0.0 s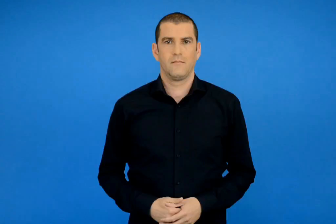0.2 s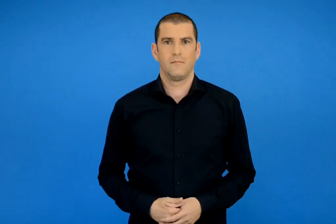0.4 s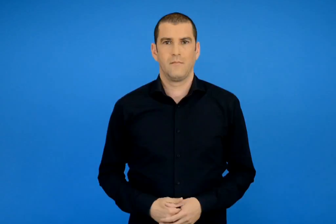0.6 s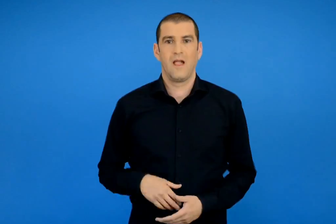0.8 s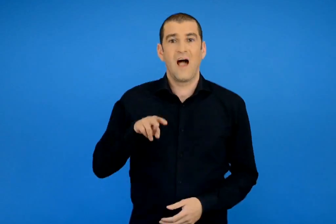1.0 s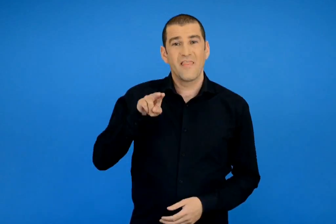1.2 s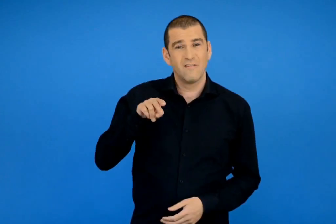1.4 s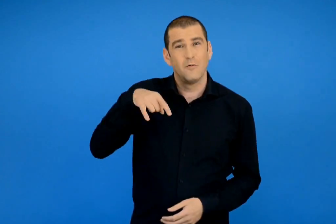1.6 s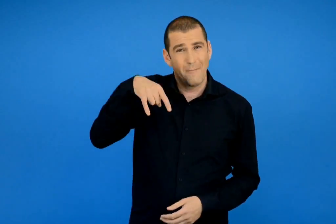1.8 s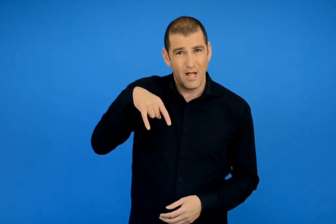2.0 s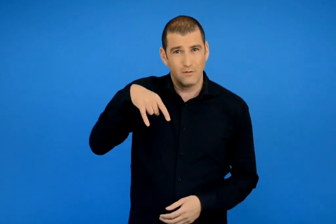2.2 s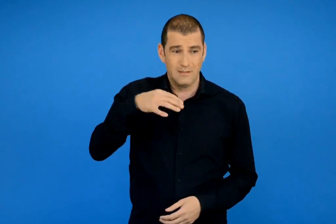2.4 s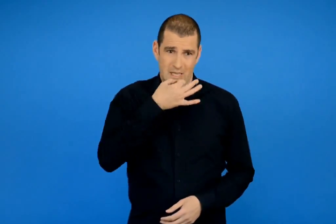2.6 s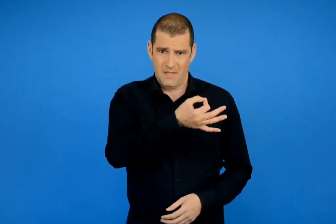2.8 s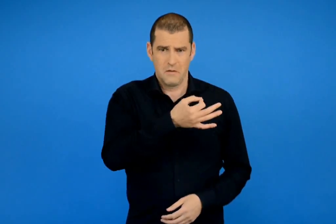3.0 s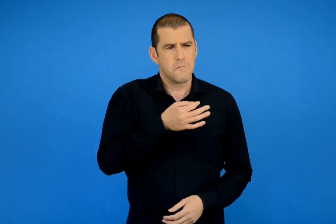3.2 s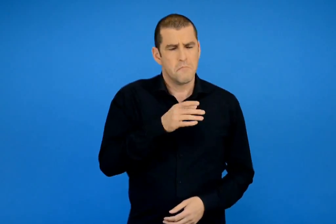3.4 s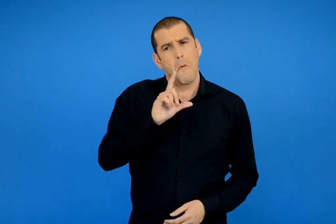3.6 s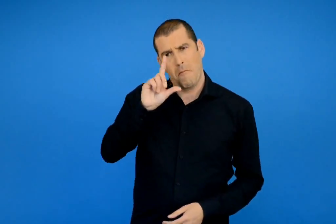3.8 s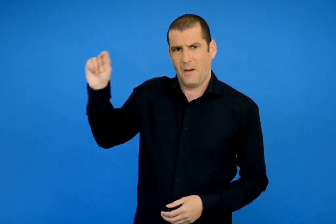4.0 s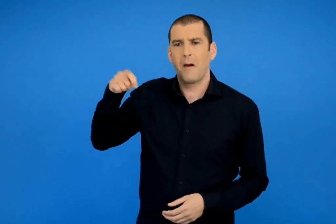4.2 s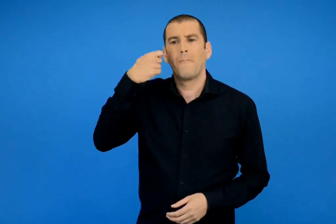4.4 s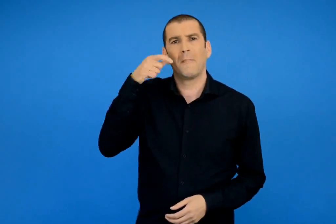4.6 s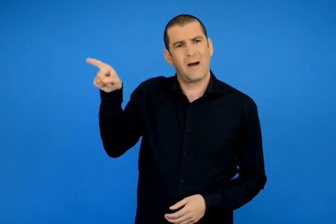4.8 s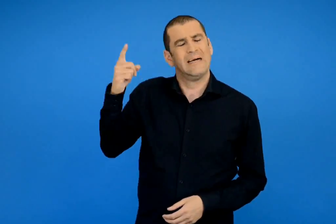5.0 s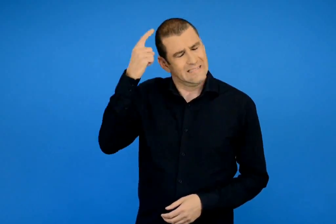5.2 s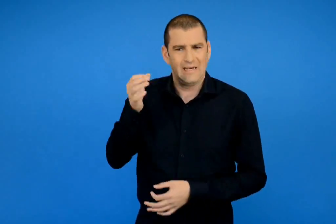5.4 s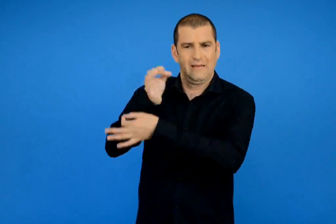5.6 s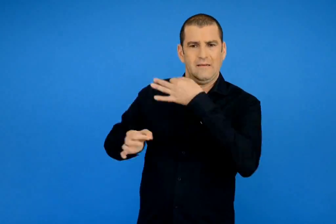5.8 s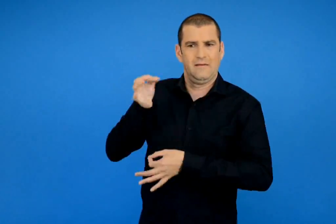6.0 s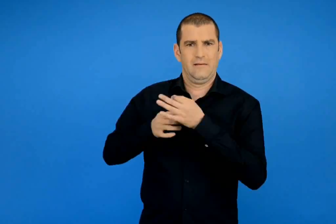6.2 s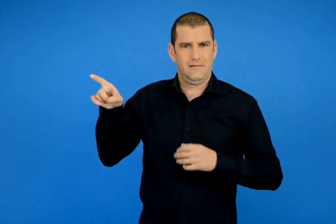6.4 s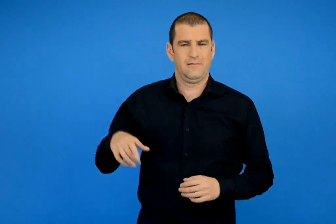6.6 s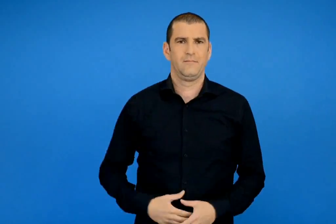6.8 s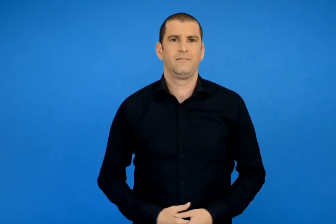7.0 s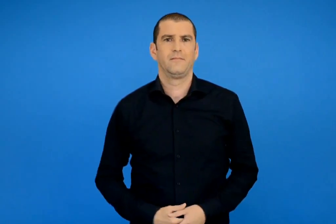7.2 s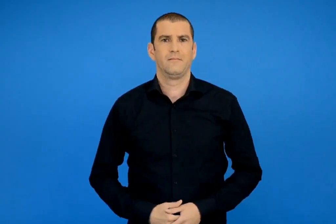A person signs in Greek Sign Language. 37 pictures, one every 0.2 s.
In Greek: να πάμε στη μαμά κι αυτή θα μας πει απάντησε ο παναγιώτης
